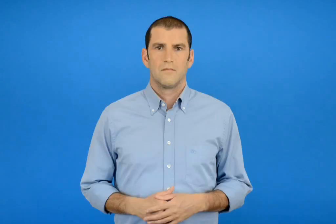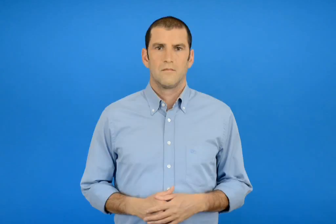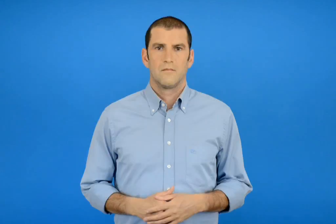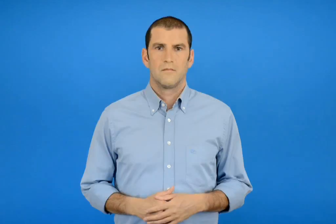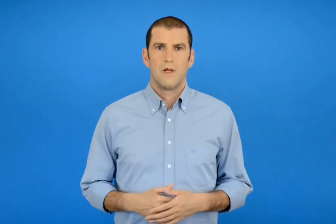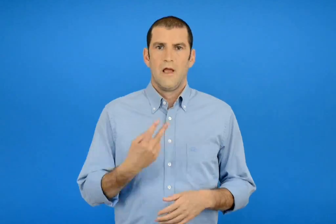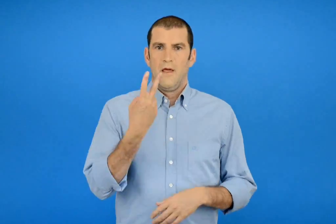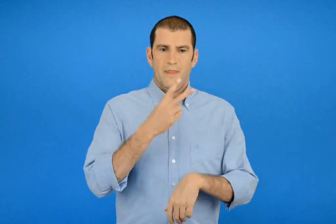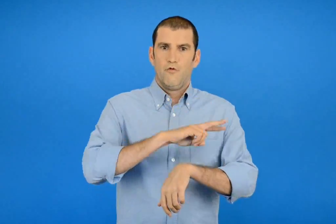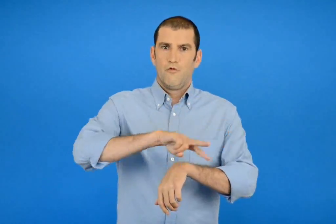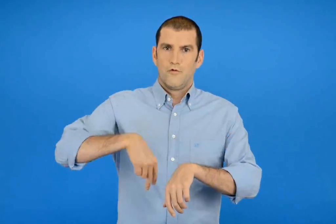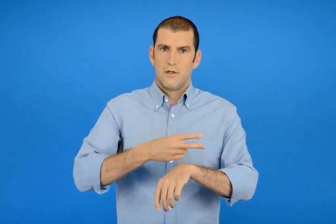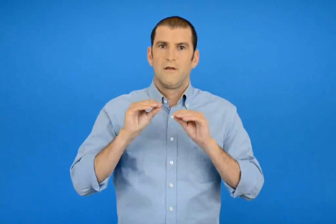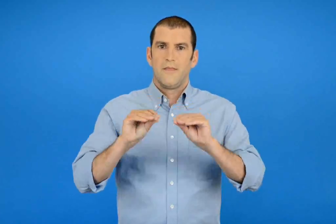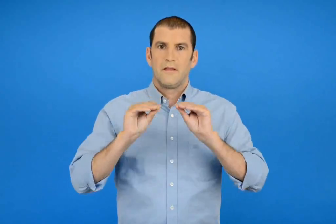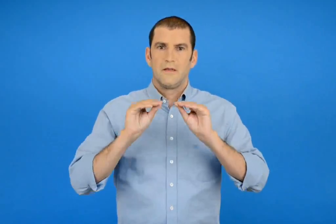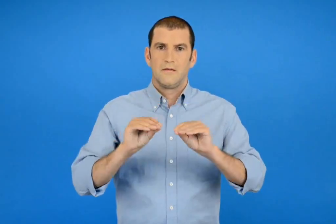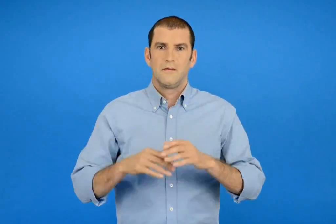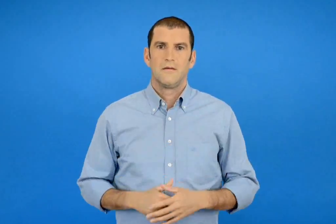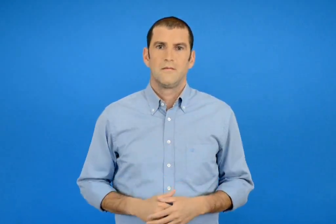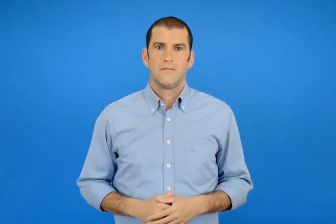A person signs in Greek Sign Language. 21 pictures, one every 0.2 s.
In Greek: 2 διδακτικές ώρες
